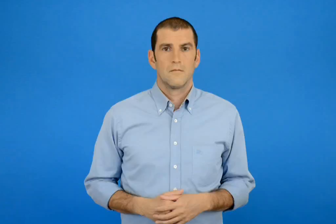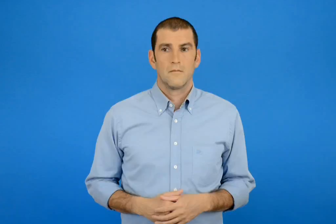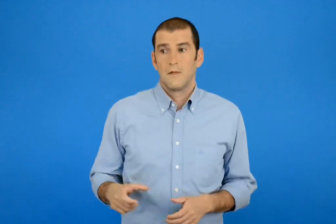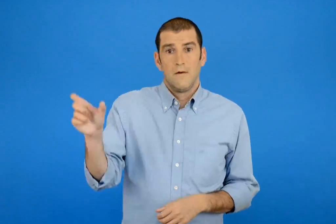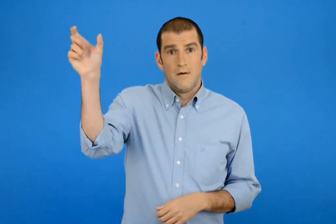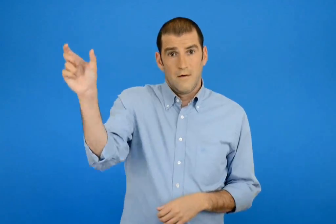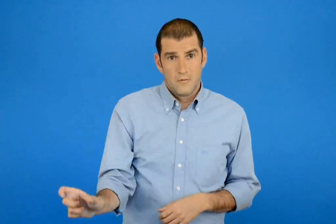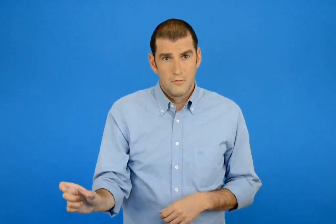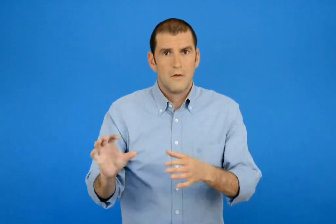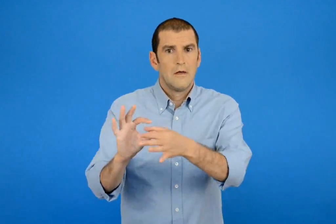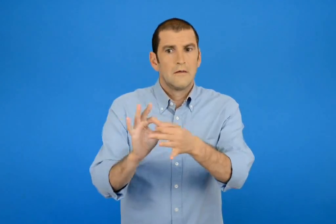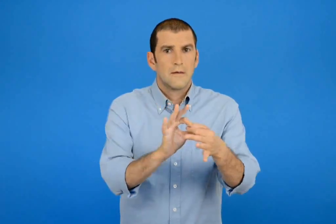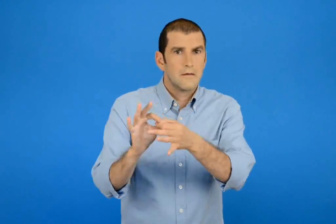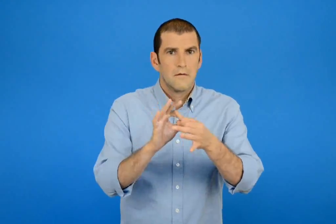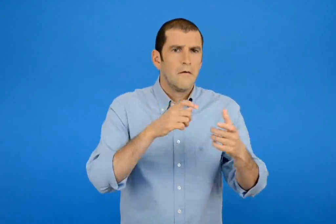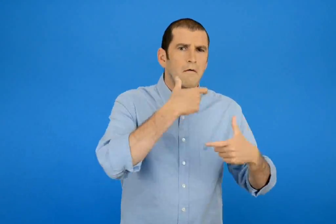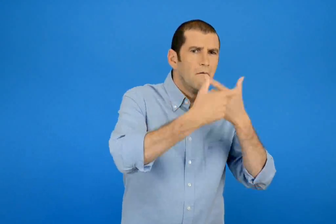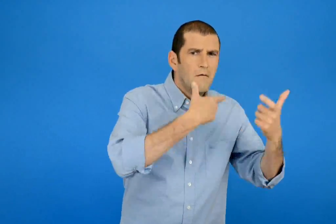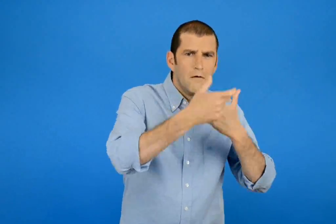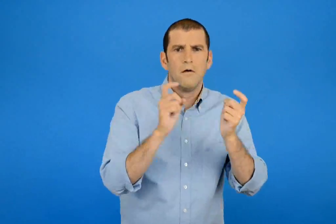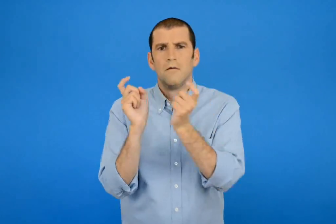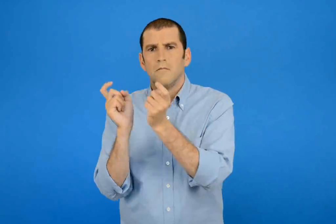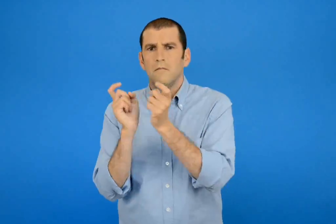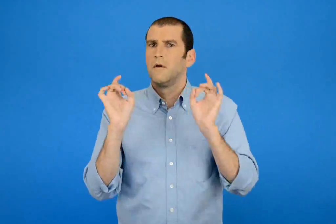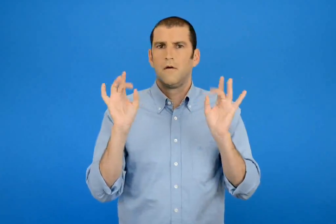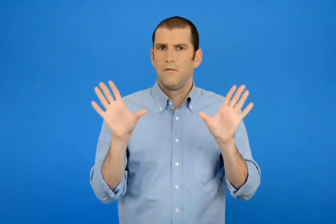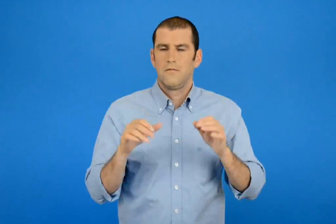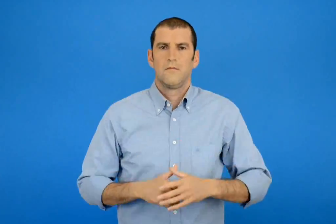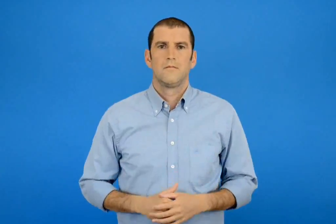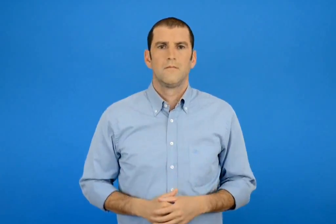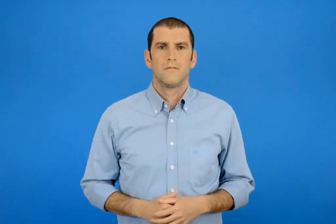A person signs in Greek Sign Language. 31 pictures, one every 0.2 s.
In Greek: συνεργάστηκε χωρίς φωνές και τσακωμούς
